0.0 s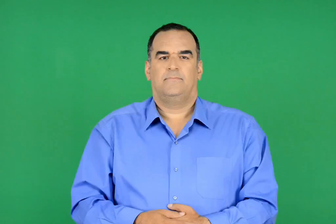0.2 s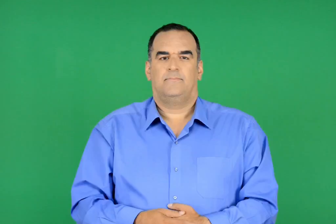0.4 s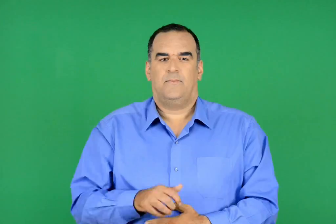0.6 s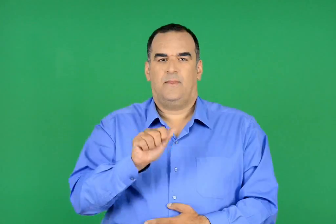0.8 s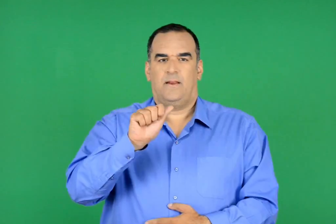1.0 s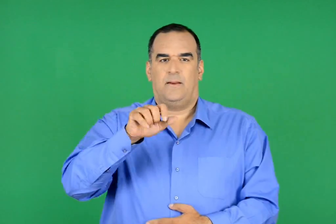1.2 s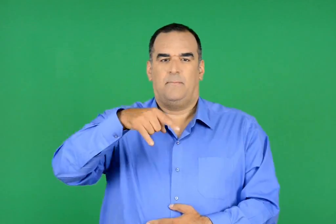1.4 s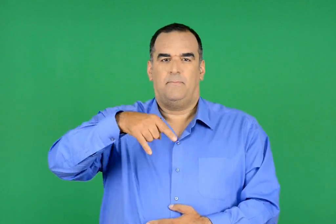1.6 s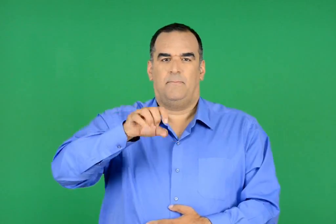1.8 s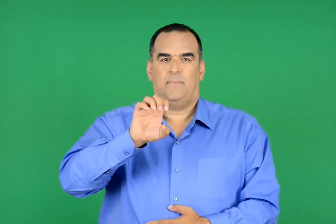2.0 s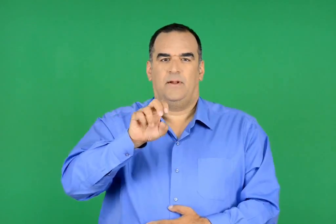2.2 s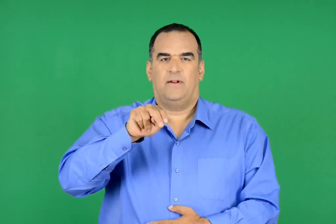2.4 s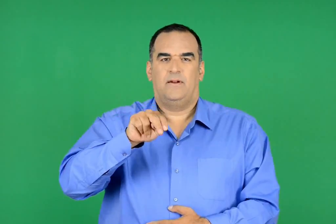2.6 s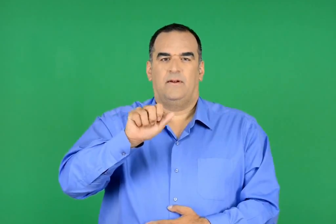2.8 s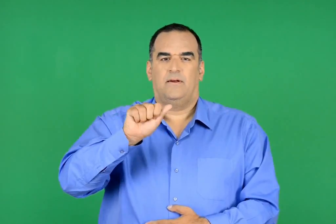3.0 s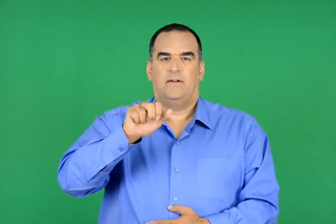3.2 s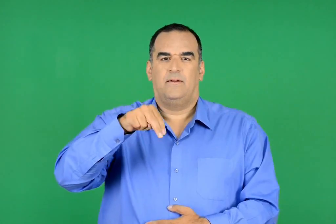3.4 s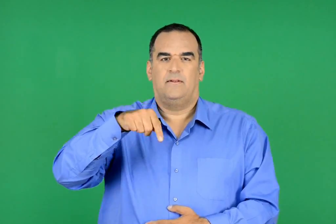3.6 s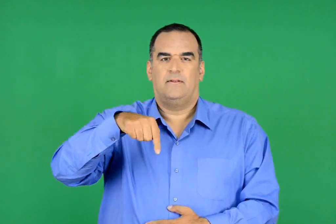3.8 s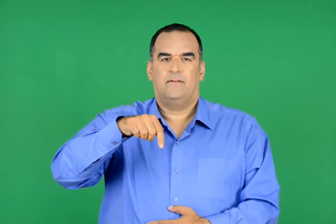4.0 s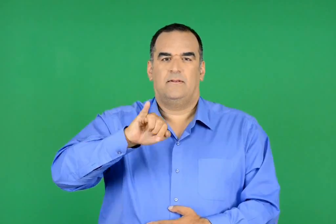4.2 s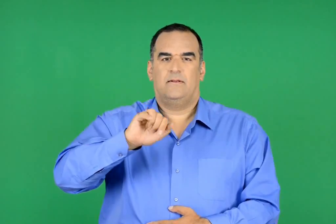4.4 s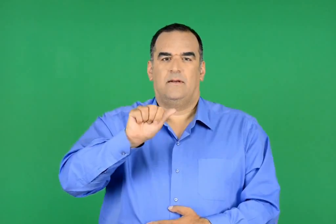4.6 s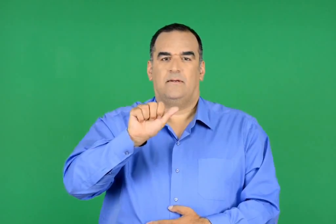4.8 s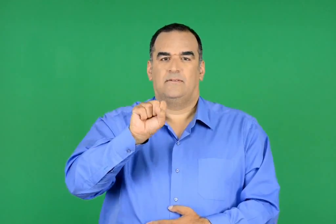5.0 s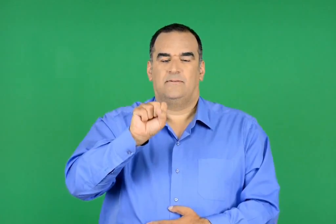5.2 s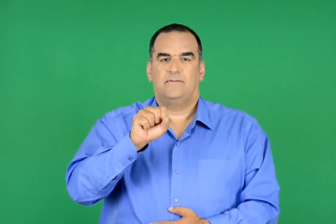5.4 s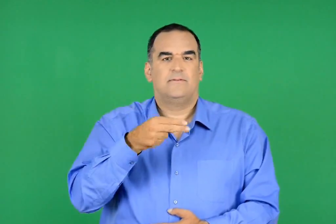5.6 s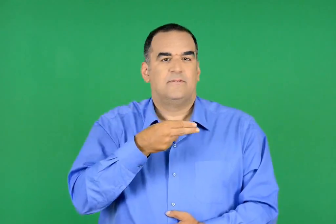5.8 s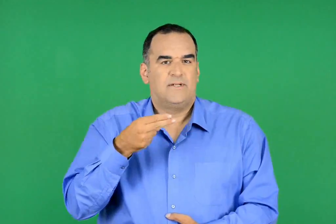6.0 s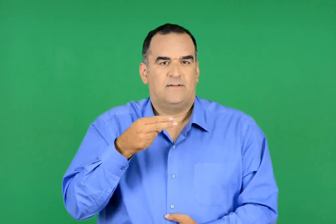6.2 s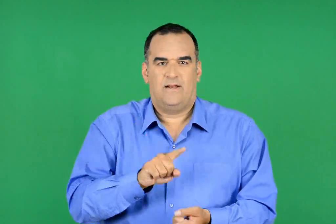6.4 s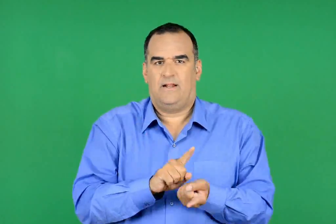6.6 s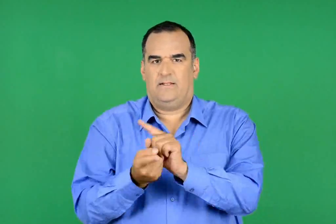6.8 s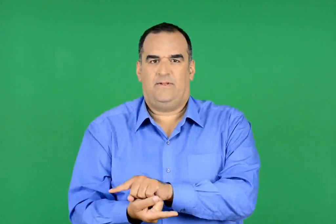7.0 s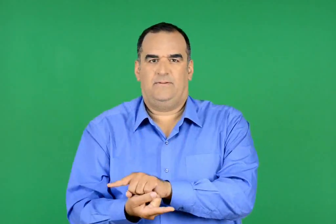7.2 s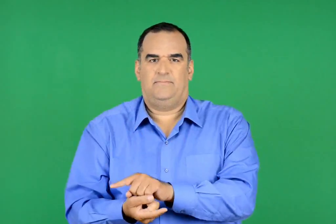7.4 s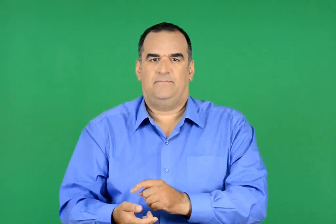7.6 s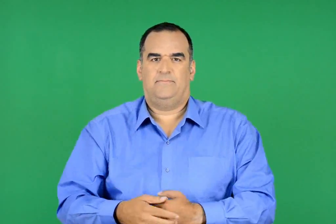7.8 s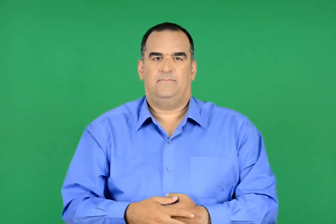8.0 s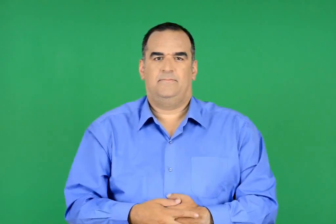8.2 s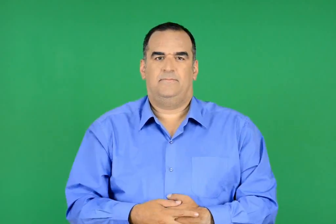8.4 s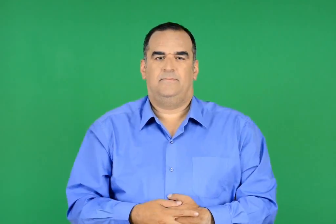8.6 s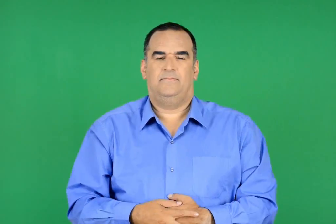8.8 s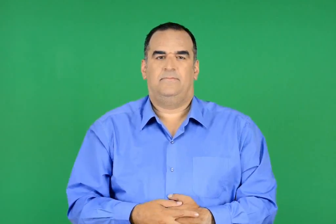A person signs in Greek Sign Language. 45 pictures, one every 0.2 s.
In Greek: απεναντίας αντίθετα
